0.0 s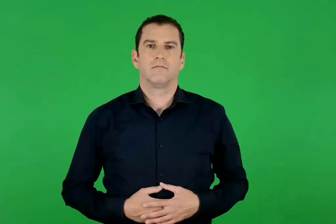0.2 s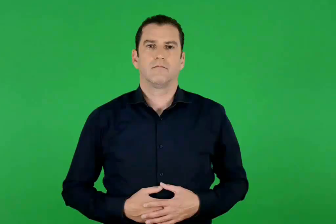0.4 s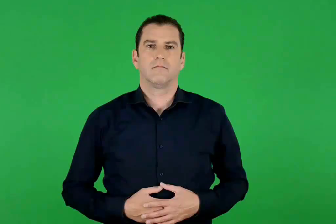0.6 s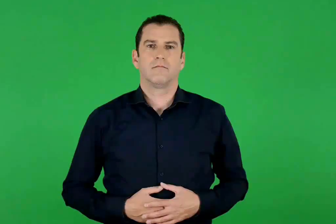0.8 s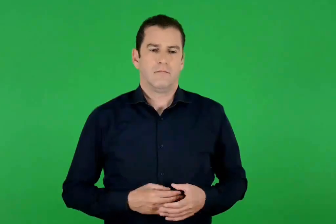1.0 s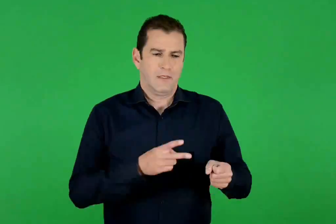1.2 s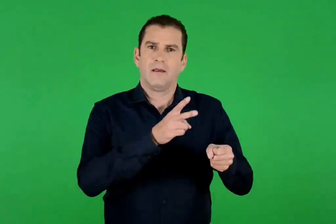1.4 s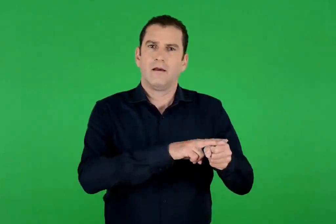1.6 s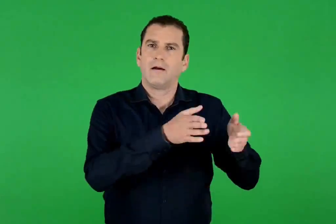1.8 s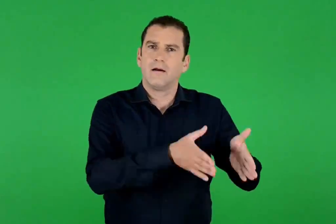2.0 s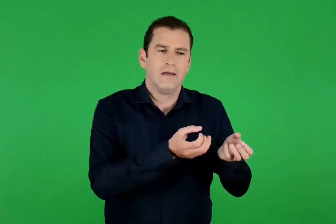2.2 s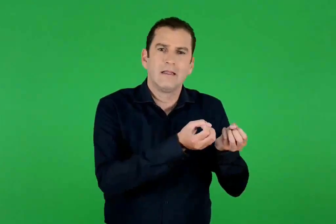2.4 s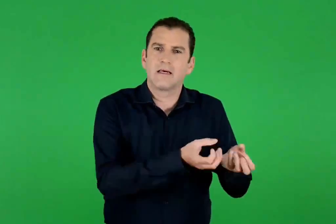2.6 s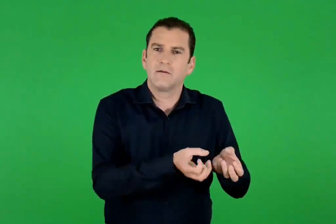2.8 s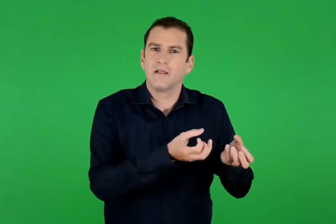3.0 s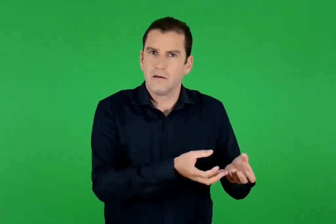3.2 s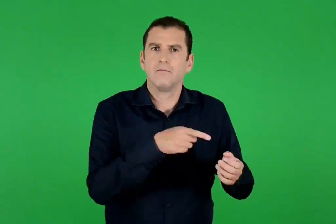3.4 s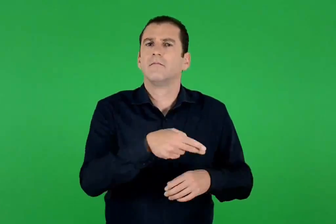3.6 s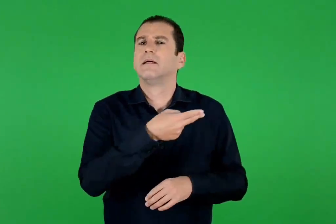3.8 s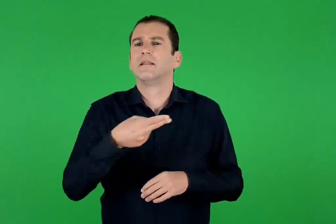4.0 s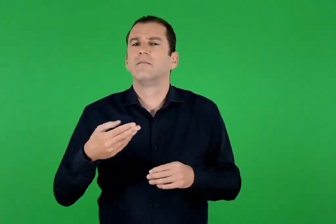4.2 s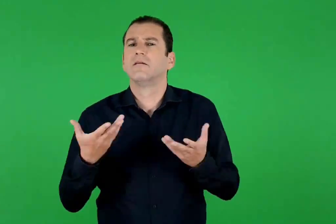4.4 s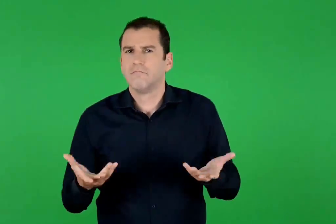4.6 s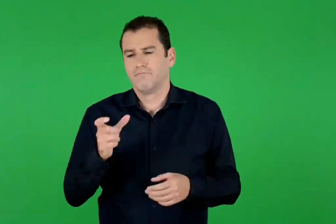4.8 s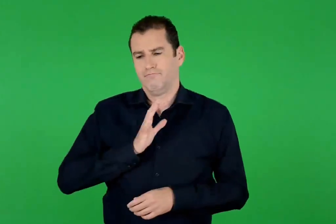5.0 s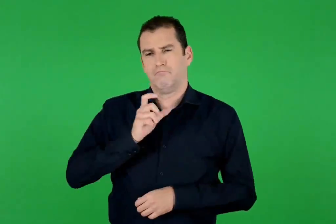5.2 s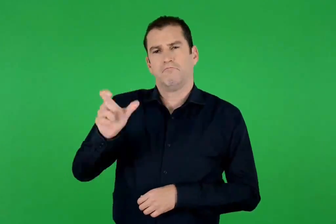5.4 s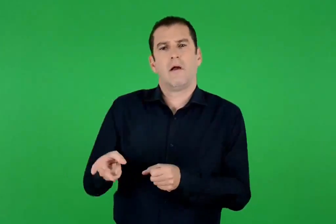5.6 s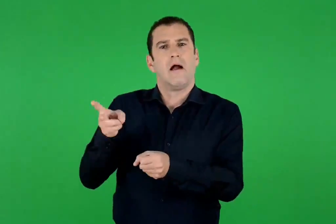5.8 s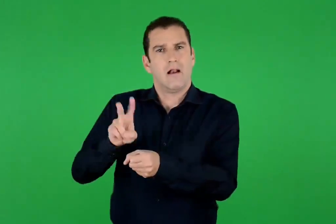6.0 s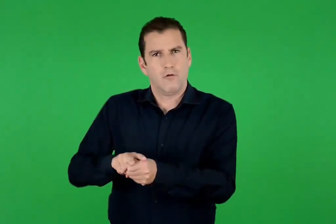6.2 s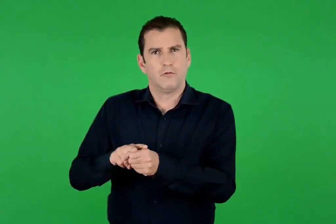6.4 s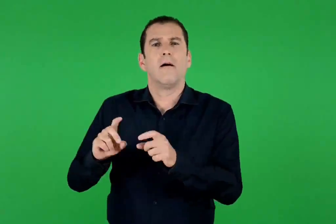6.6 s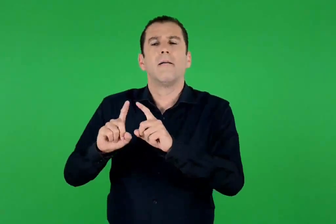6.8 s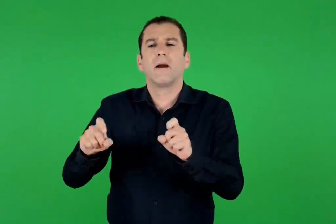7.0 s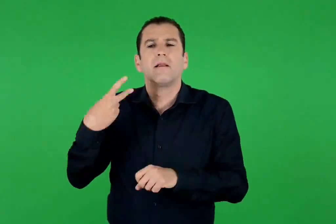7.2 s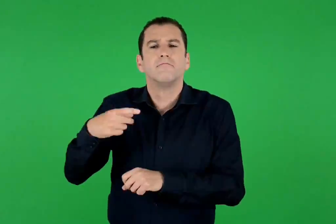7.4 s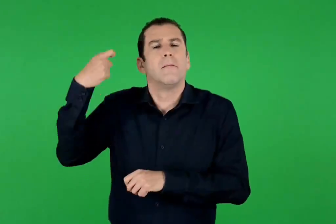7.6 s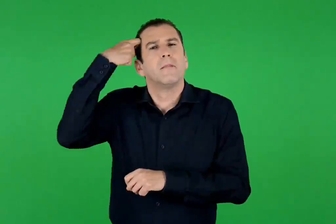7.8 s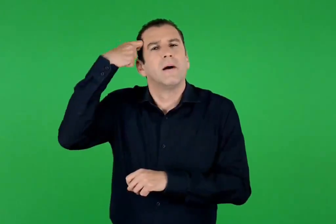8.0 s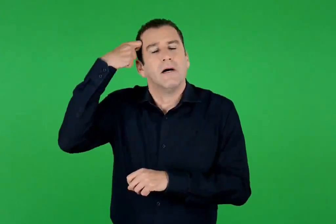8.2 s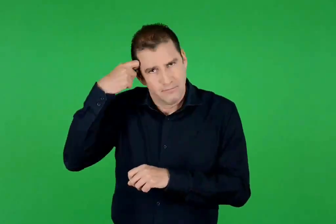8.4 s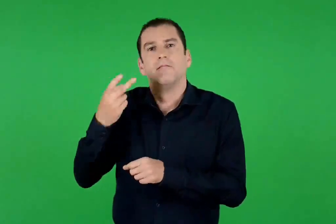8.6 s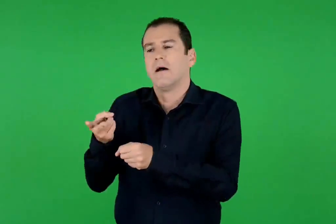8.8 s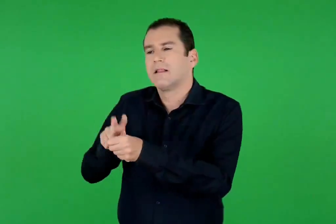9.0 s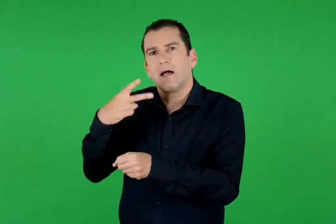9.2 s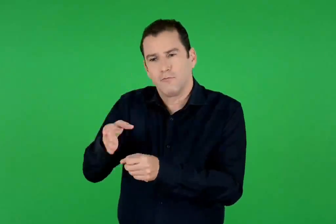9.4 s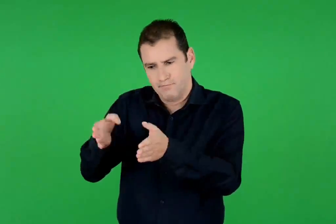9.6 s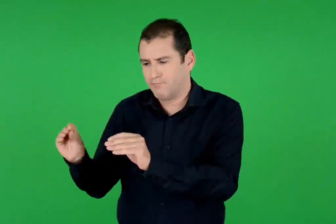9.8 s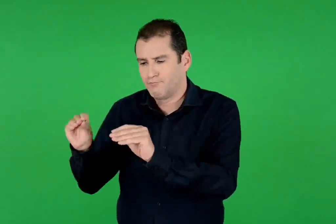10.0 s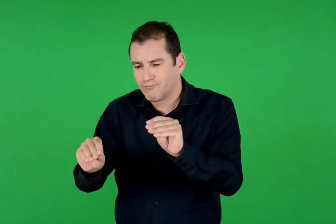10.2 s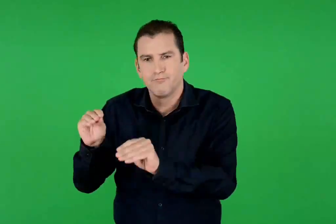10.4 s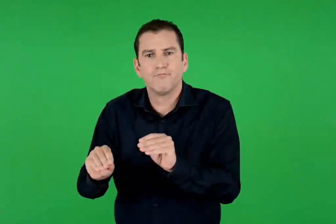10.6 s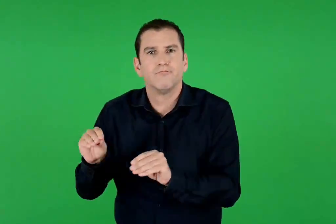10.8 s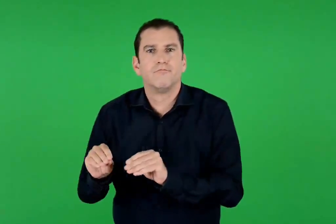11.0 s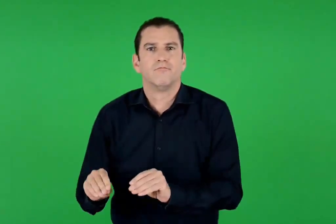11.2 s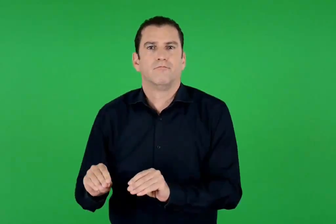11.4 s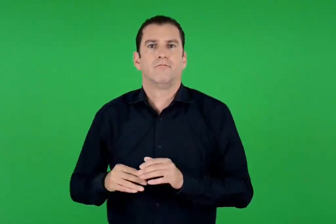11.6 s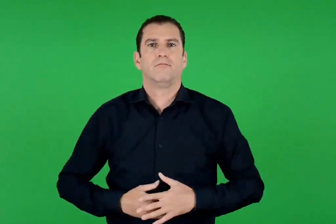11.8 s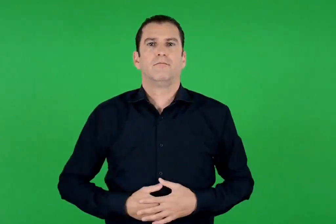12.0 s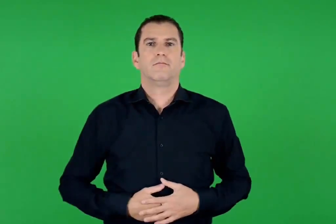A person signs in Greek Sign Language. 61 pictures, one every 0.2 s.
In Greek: κτερίσματα αγαπημένα αντικείμενα του νεκρού , που τοποθετούνταν μαζί του στον τάφο
